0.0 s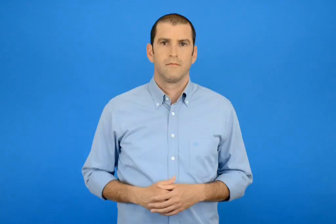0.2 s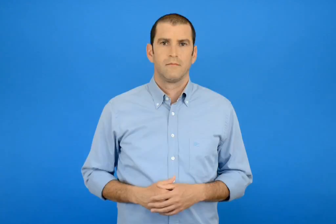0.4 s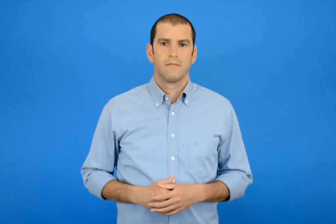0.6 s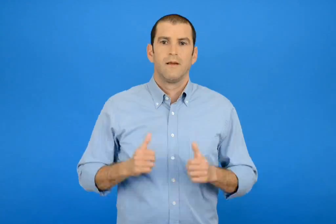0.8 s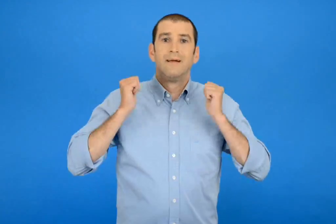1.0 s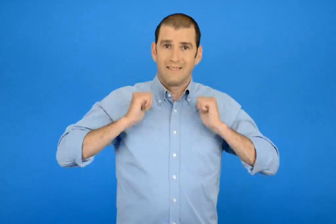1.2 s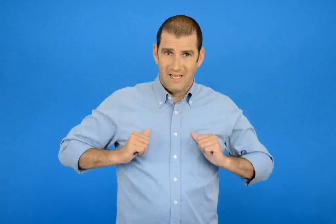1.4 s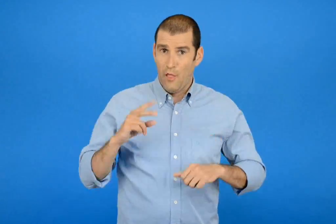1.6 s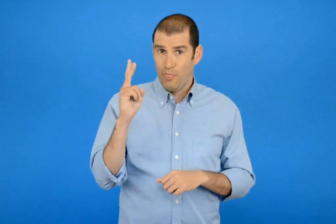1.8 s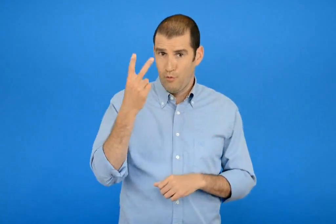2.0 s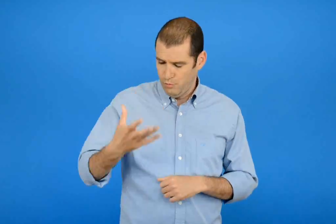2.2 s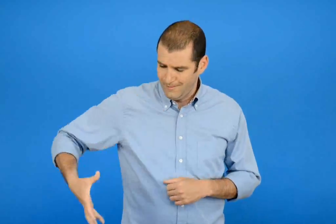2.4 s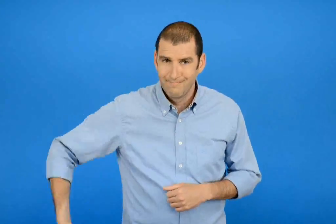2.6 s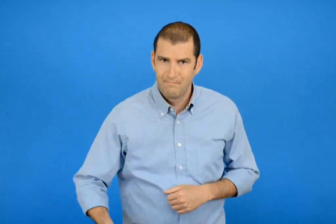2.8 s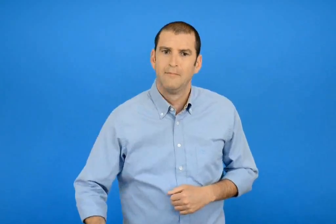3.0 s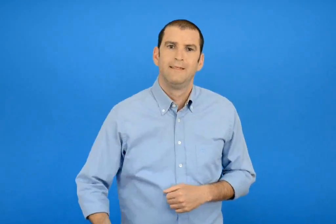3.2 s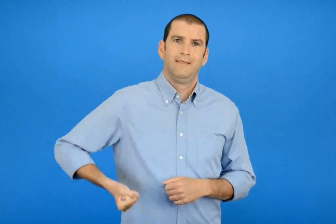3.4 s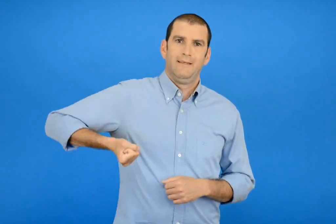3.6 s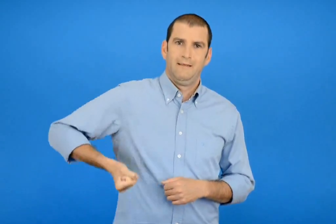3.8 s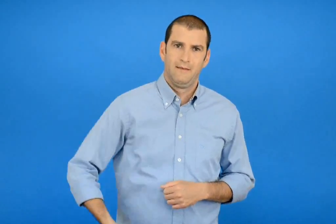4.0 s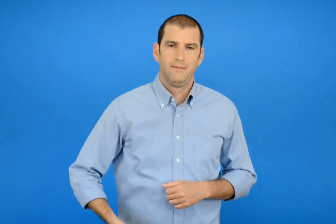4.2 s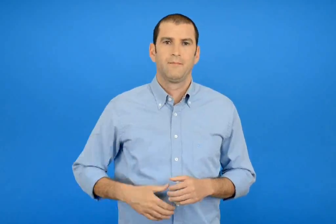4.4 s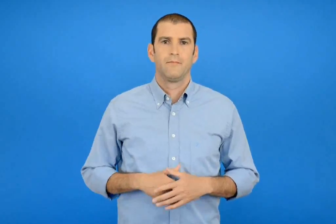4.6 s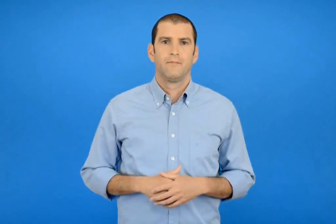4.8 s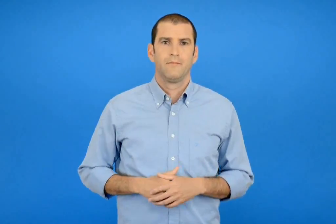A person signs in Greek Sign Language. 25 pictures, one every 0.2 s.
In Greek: σήκωσαν με το ίδιο χέρι και τις δύο μαζί
